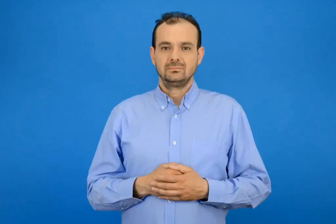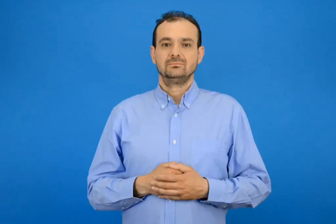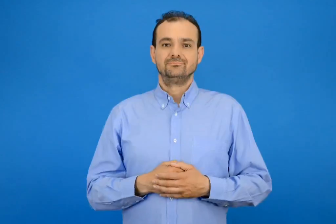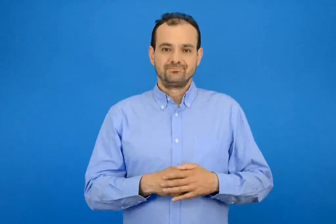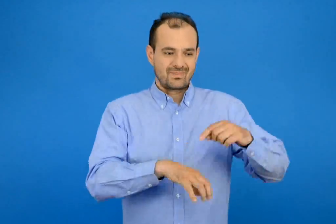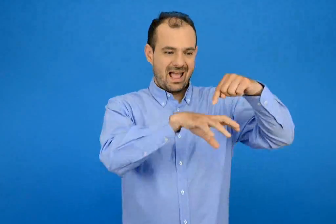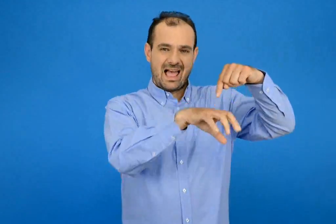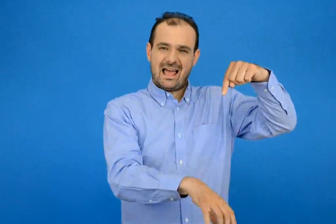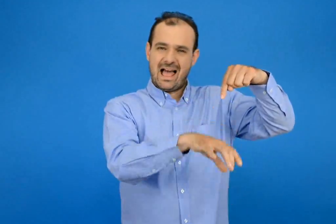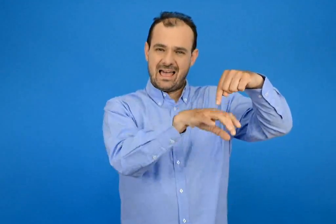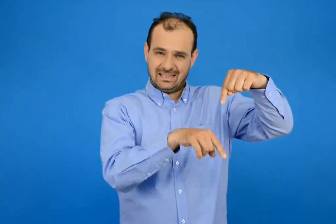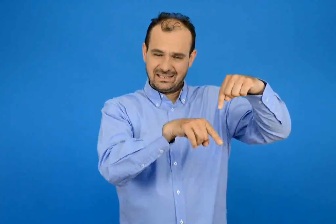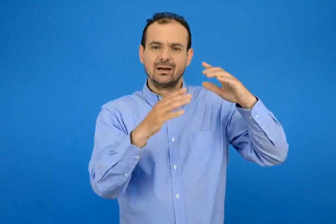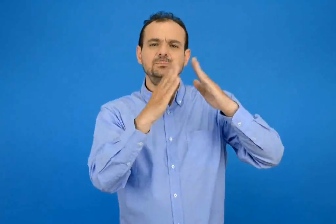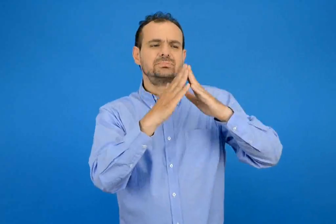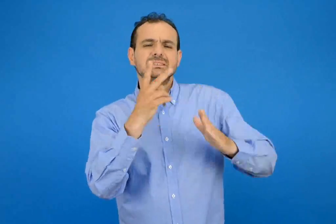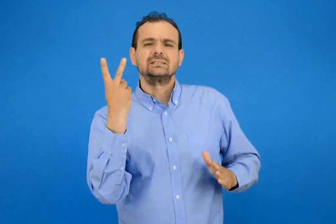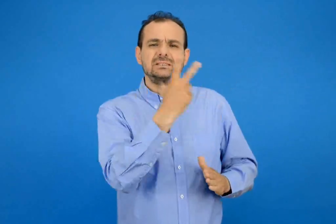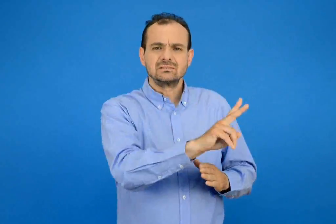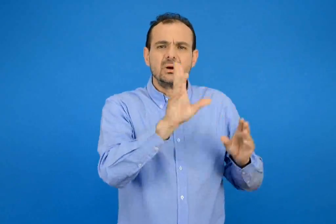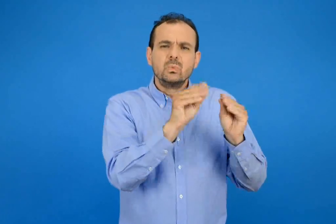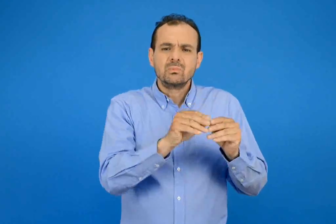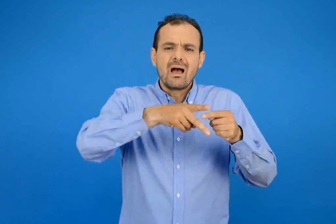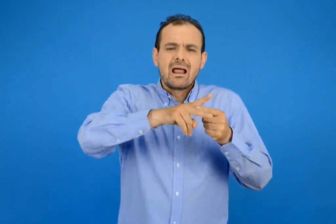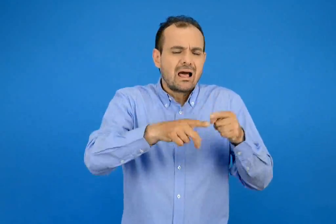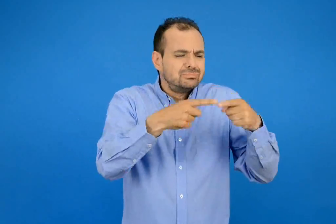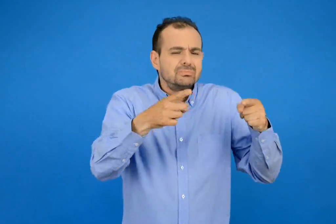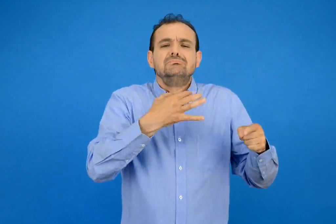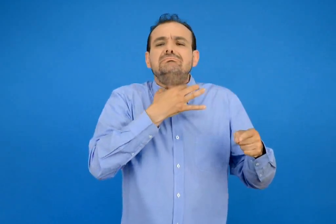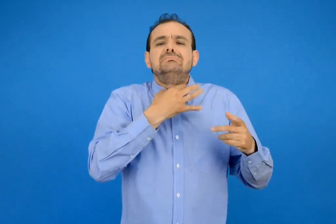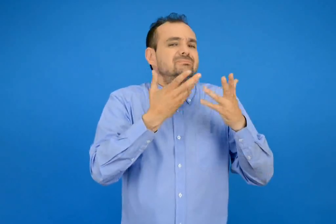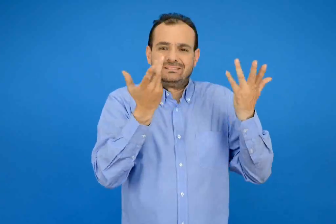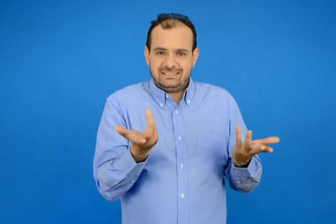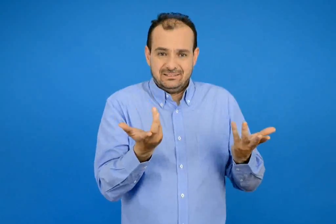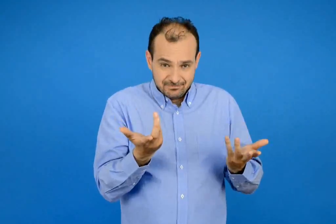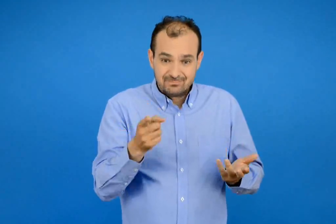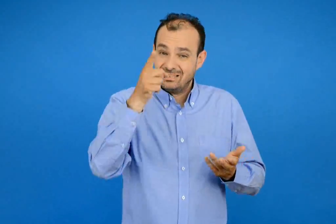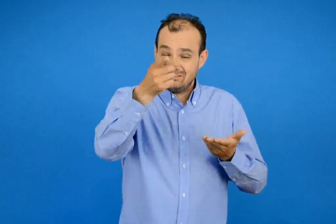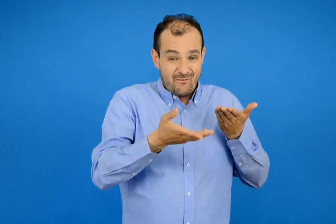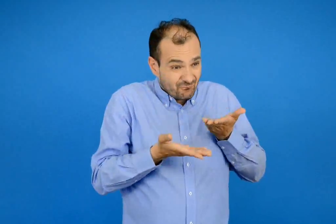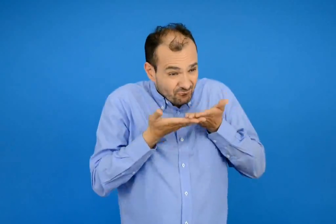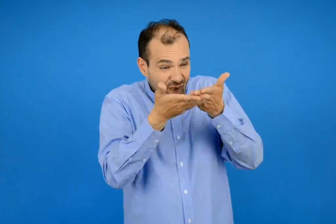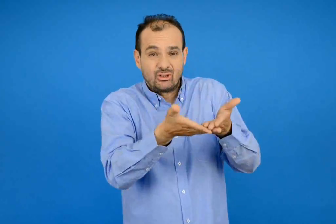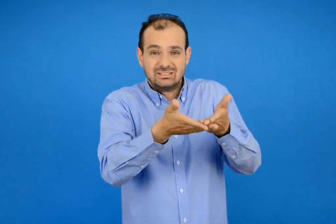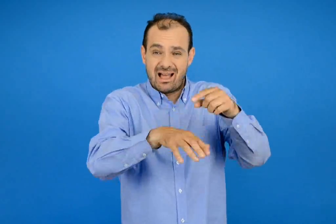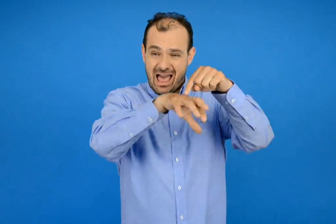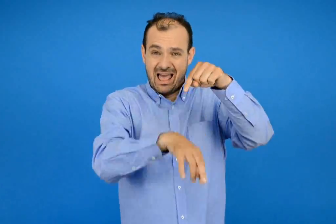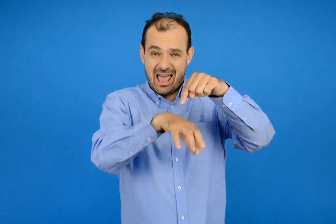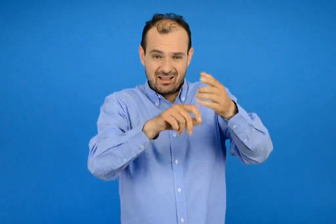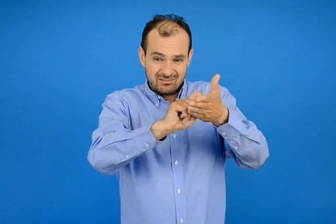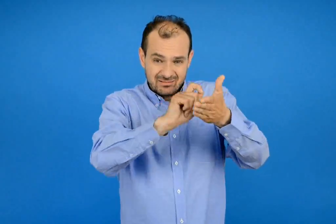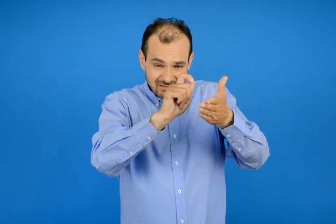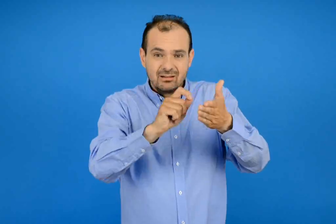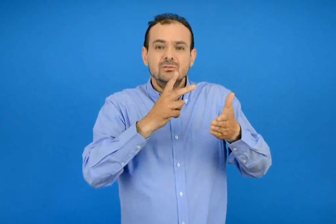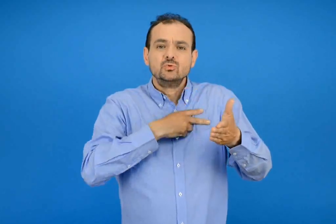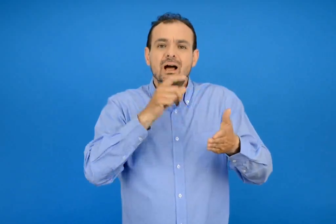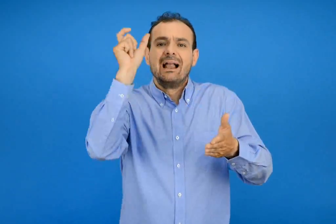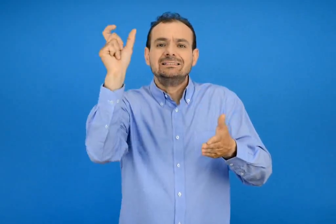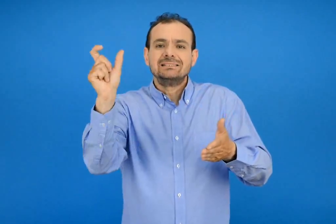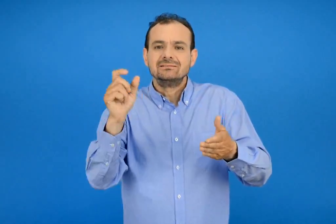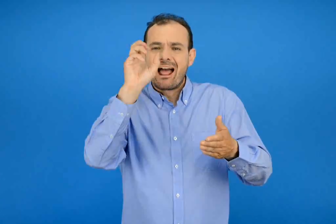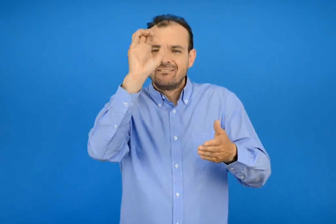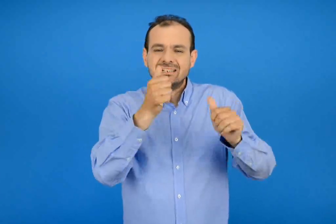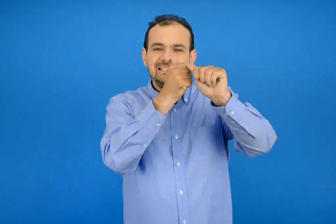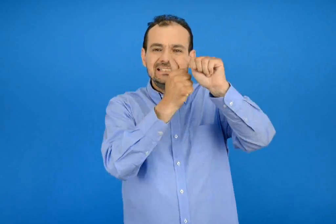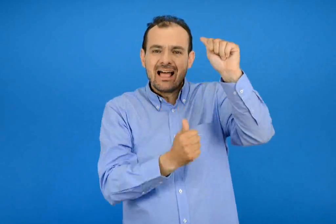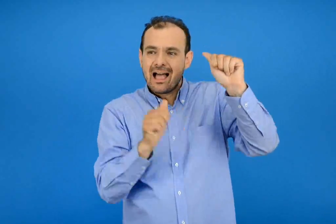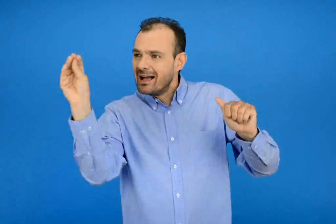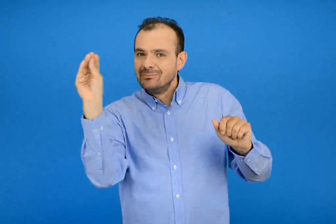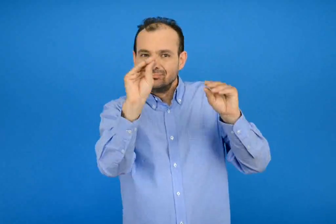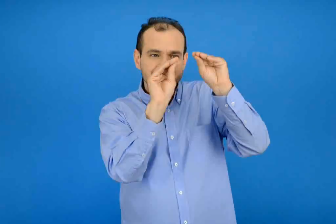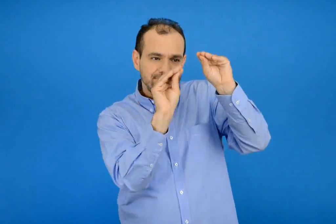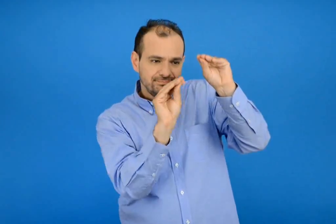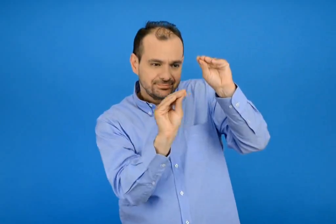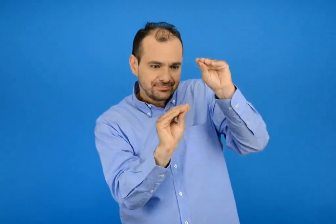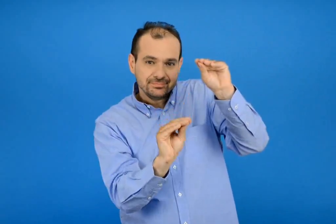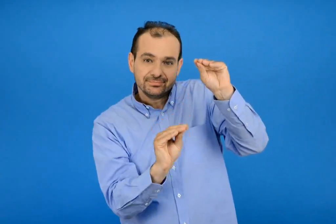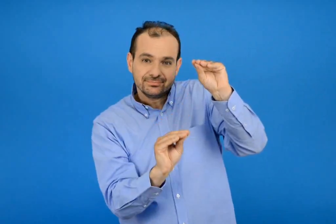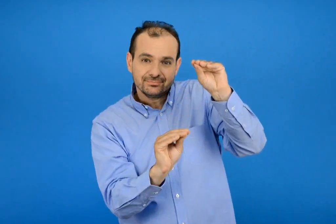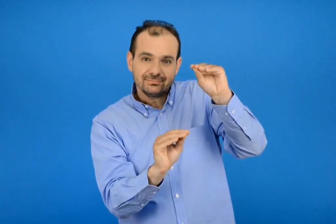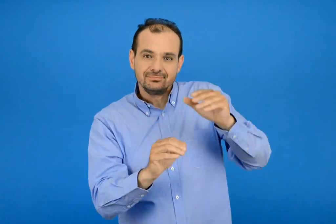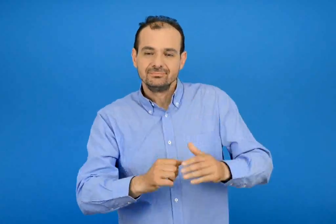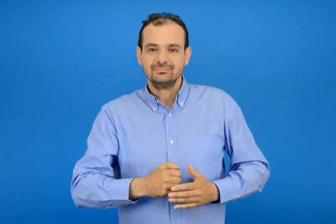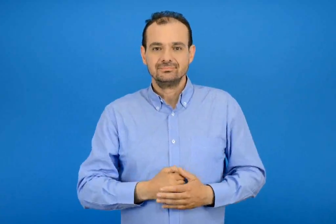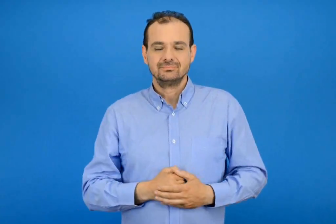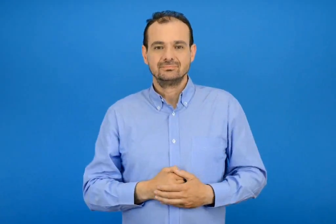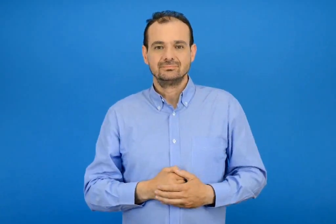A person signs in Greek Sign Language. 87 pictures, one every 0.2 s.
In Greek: βοήθησε την αράχνη να γράψει σε αλφαβητική σειρά τα εργαλεία που θα χρειαστεί για το σπίτι της
